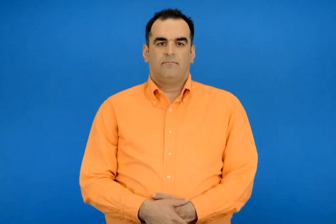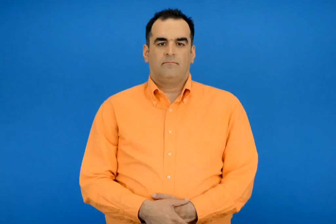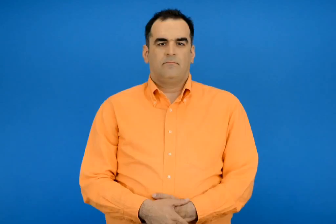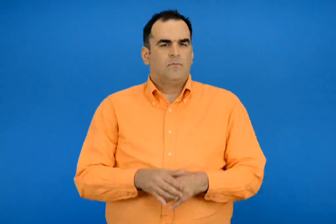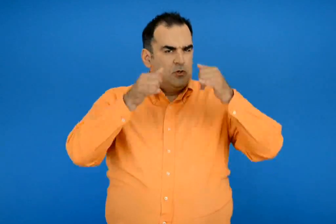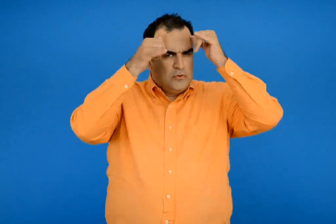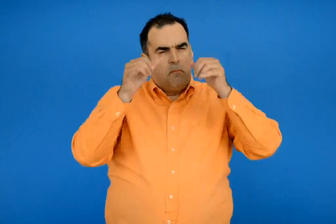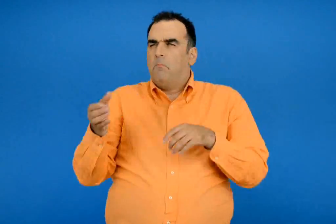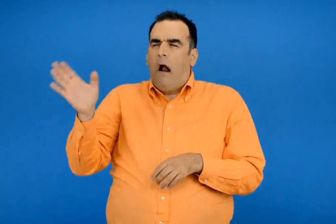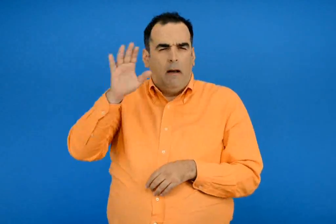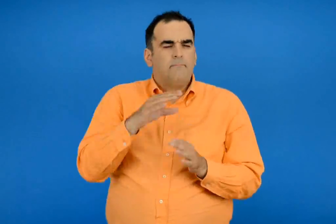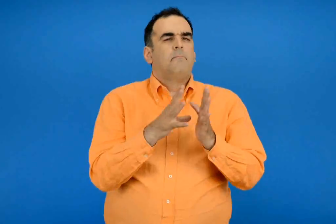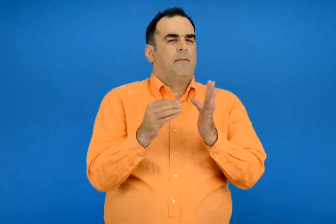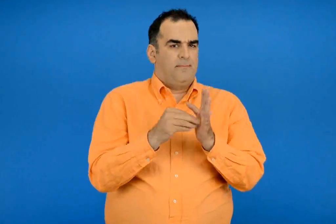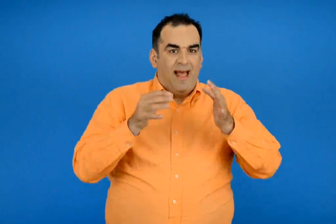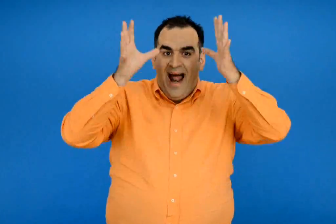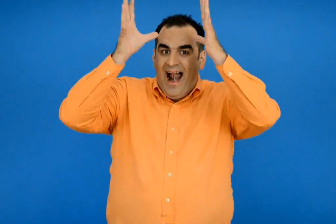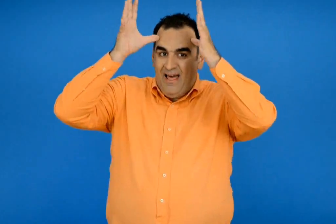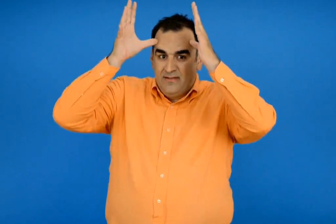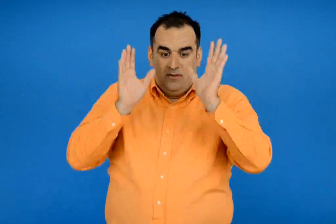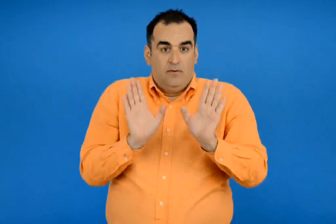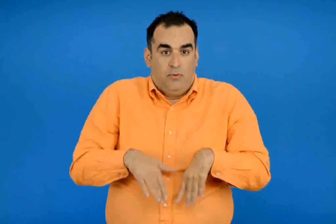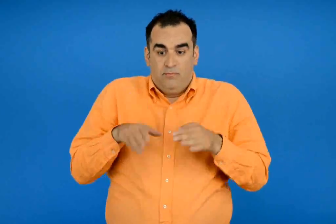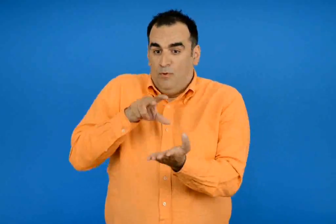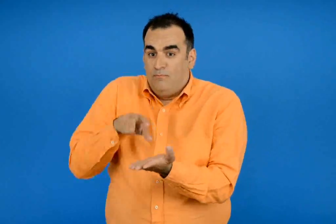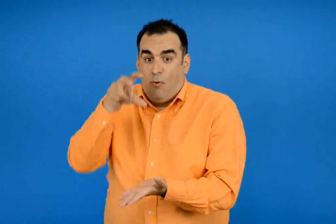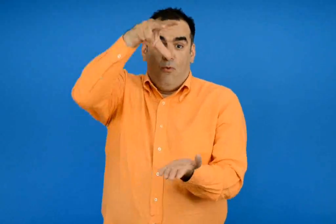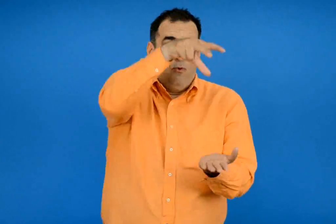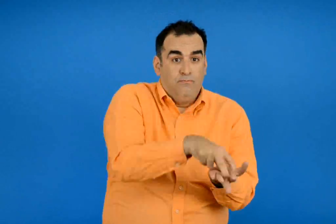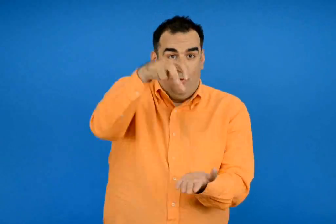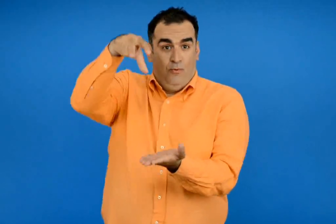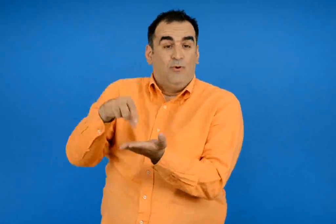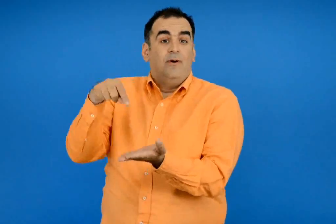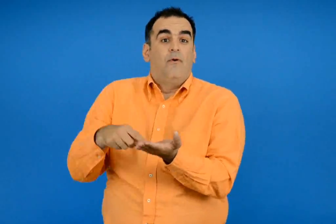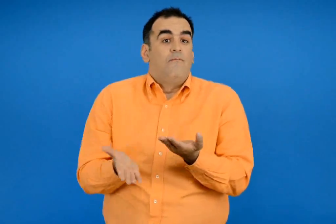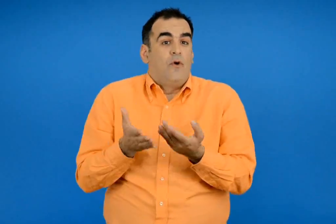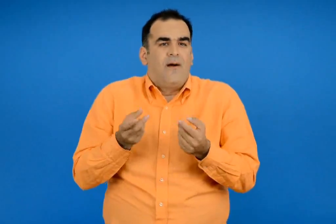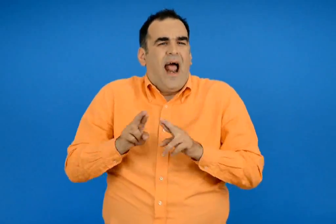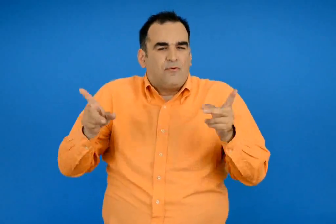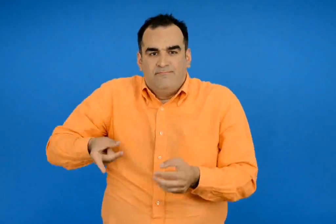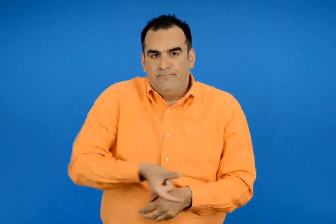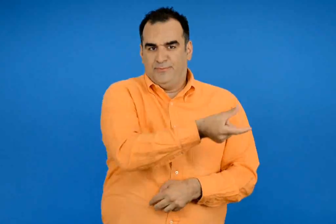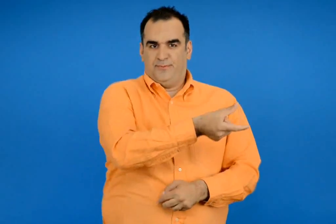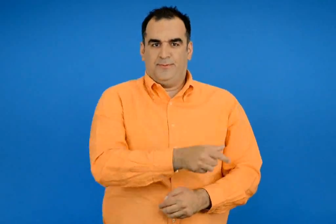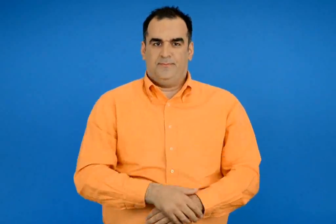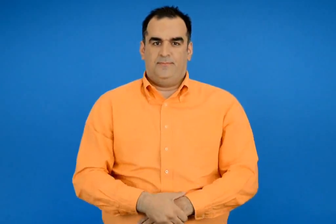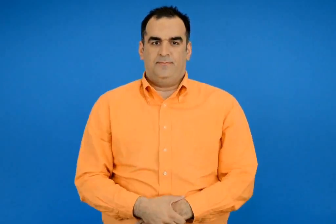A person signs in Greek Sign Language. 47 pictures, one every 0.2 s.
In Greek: αλλά ζώα όπως το ελάφι τρέχουν πολύ γρηγορά έτσι γλιτώνουν από τους εχθρούς τους
